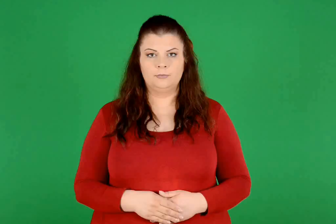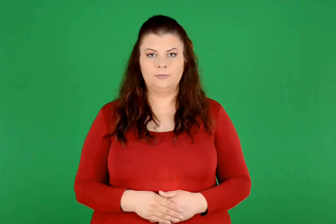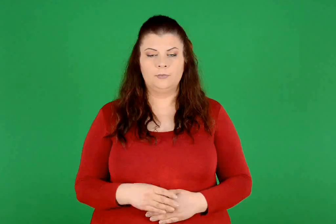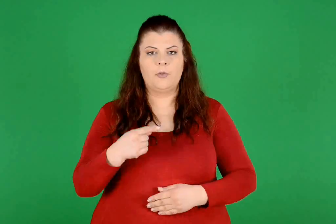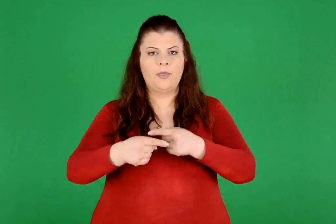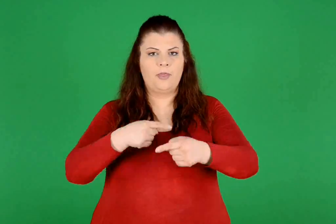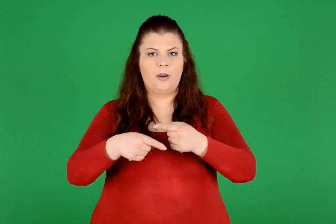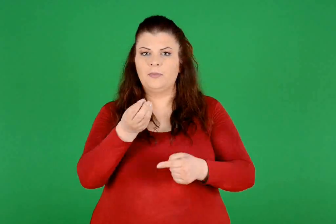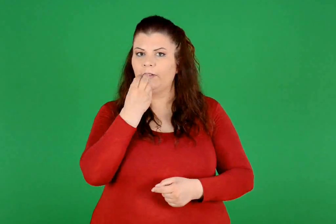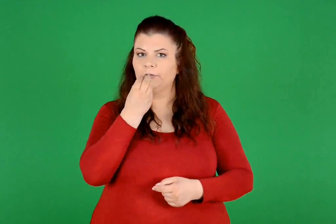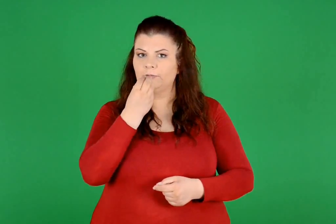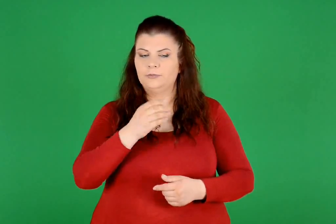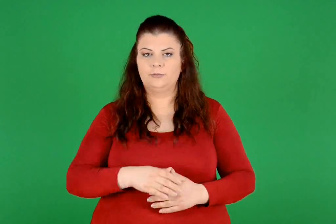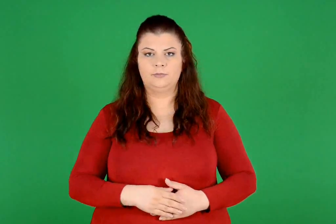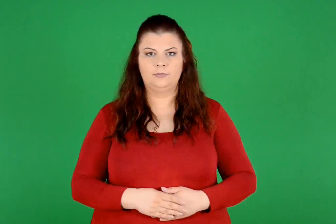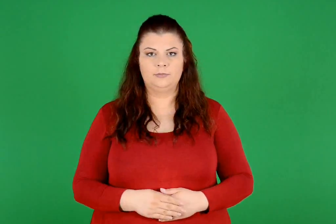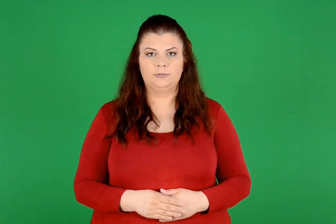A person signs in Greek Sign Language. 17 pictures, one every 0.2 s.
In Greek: θερμίδες
